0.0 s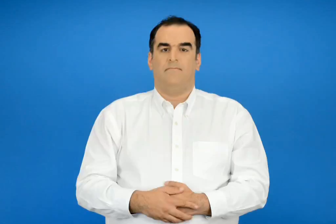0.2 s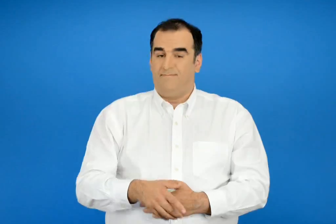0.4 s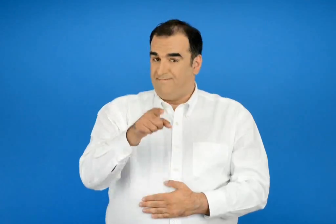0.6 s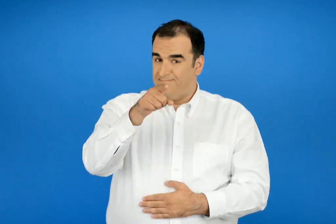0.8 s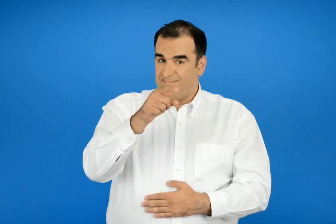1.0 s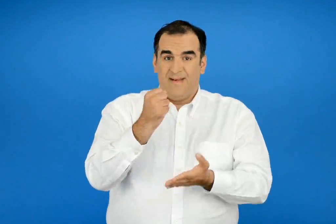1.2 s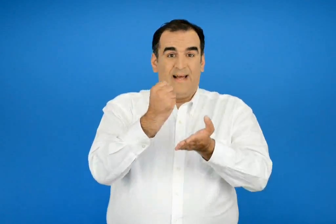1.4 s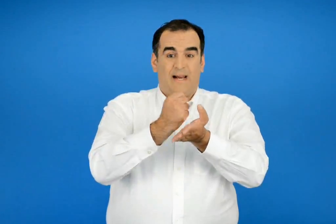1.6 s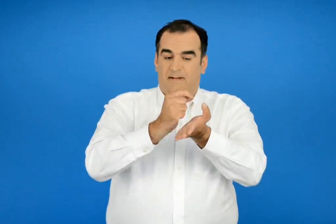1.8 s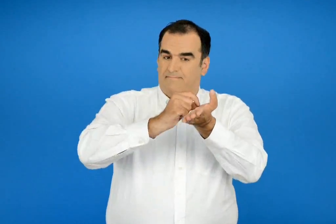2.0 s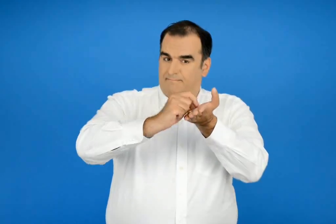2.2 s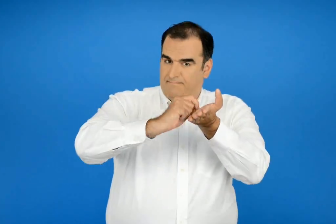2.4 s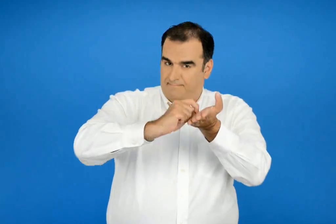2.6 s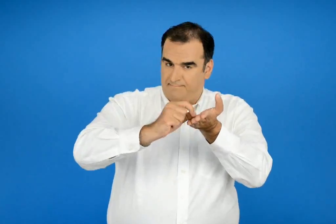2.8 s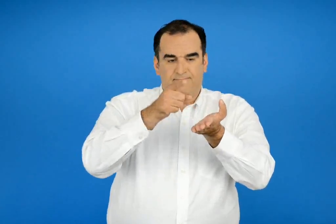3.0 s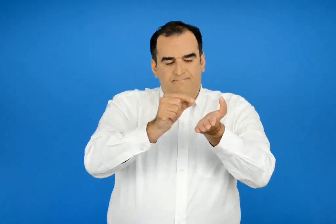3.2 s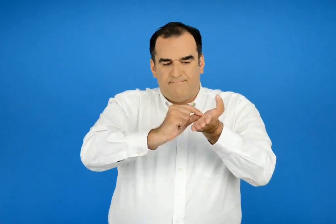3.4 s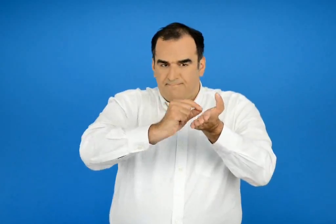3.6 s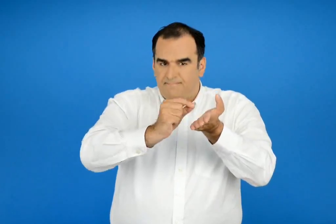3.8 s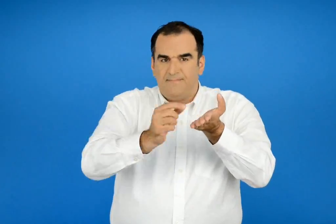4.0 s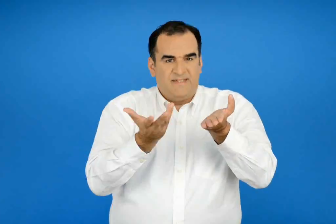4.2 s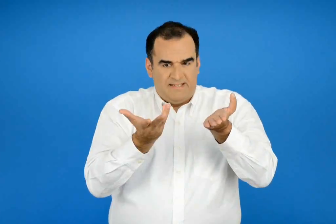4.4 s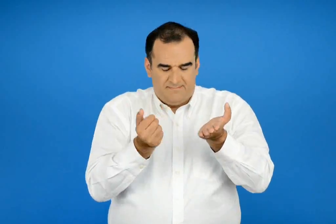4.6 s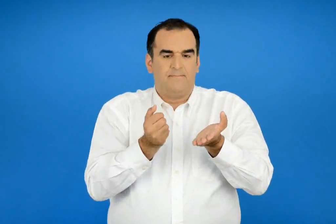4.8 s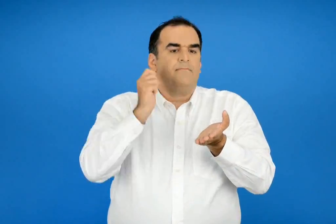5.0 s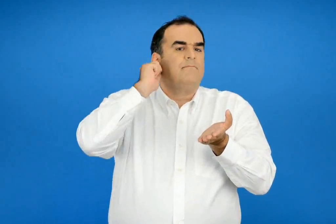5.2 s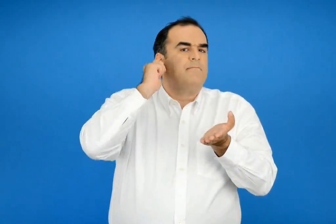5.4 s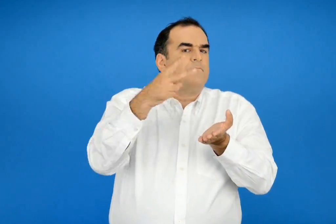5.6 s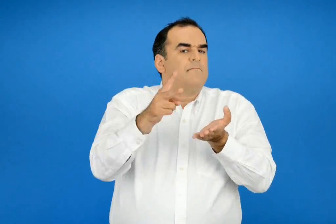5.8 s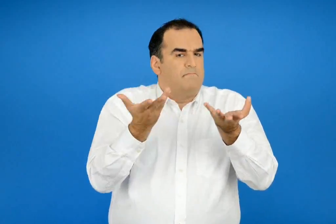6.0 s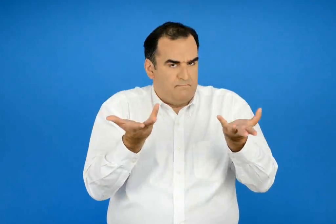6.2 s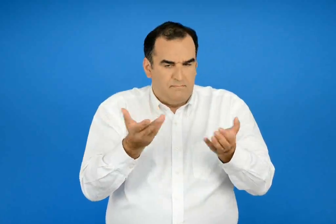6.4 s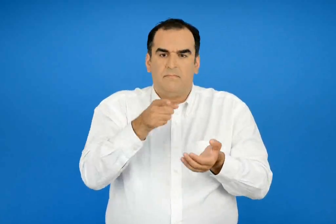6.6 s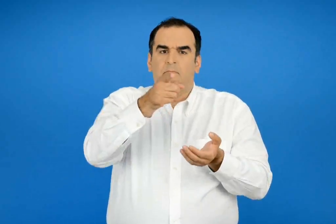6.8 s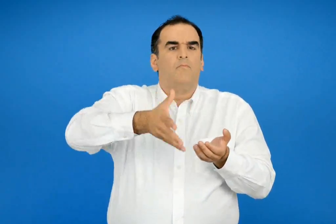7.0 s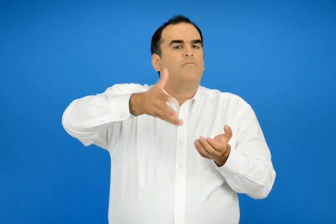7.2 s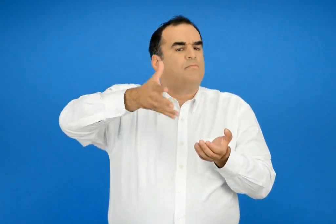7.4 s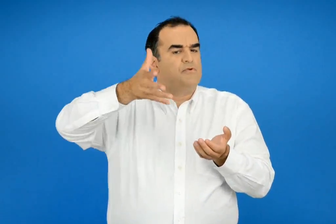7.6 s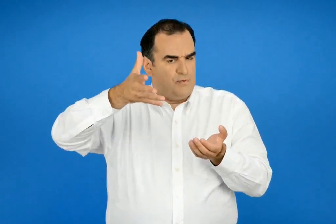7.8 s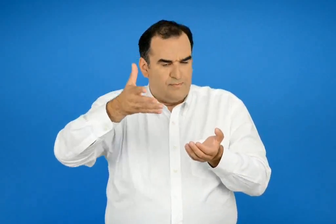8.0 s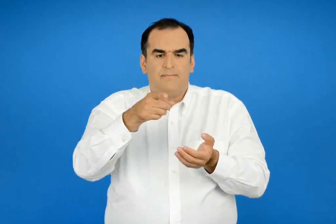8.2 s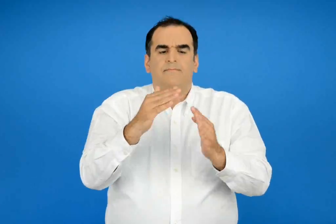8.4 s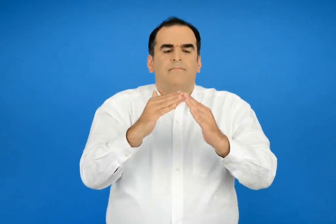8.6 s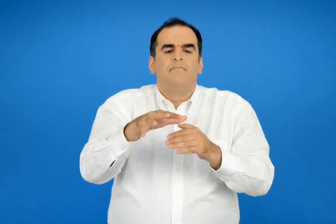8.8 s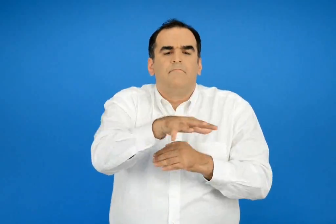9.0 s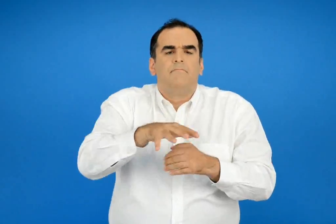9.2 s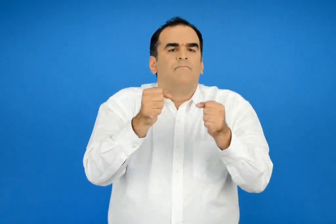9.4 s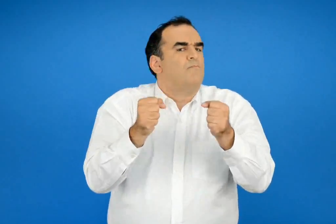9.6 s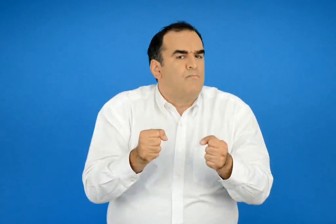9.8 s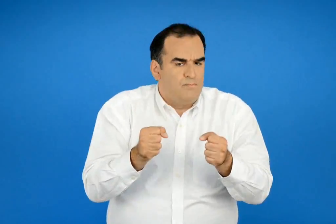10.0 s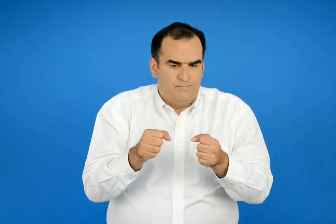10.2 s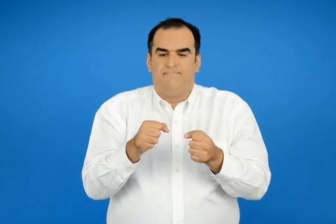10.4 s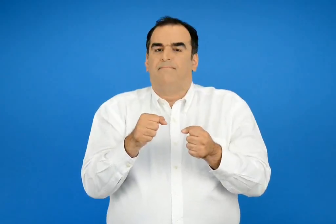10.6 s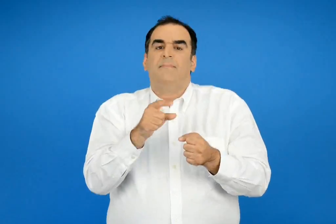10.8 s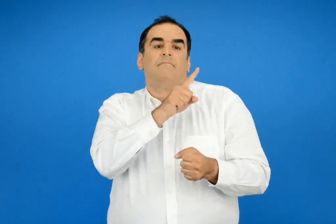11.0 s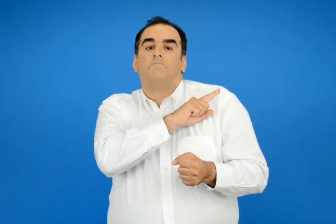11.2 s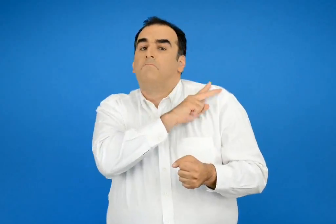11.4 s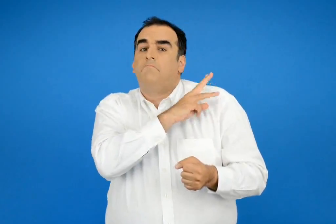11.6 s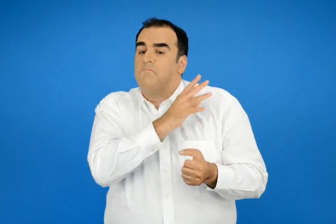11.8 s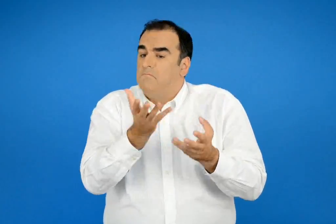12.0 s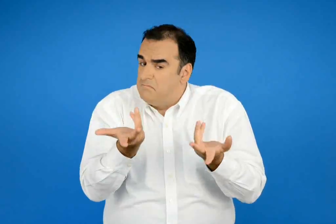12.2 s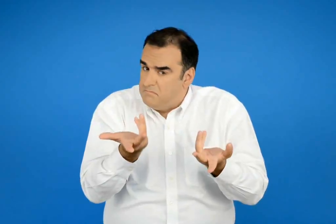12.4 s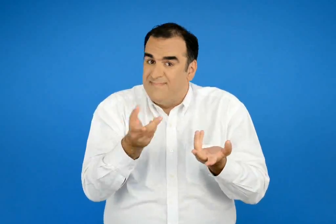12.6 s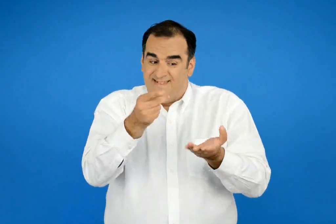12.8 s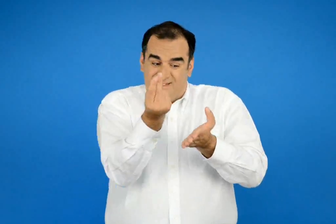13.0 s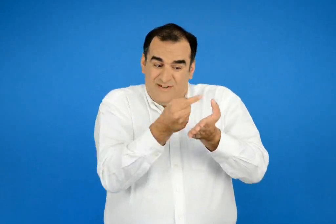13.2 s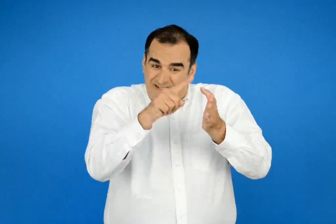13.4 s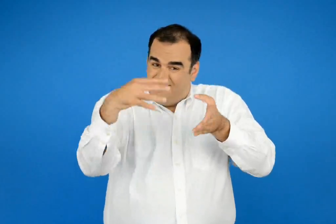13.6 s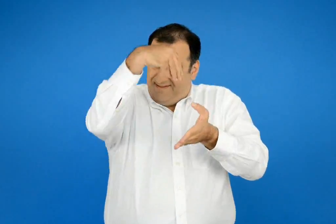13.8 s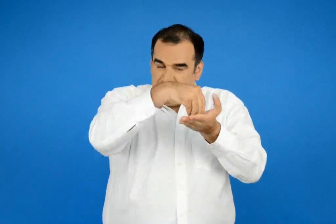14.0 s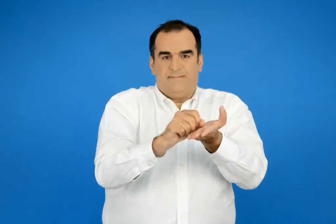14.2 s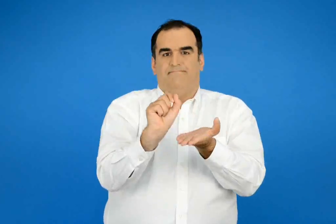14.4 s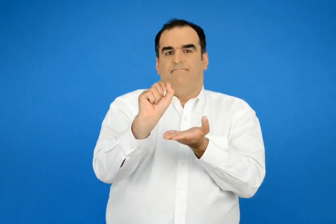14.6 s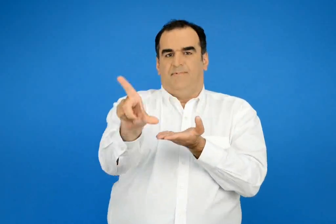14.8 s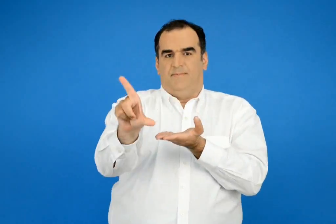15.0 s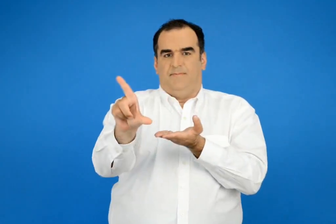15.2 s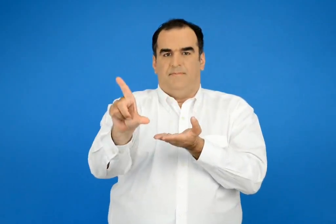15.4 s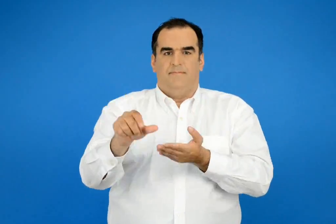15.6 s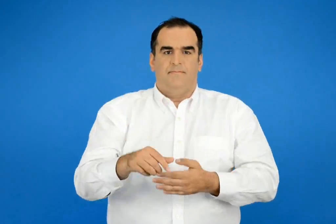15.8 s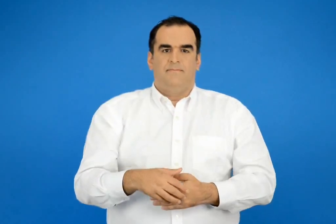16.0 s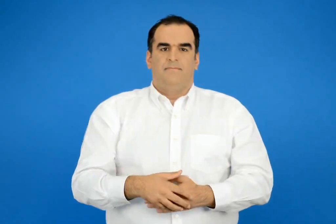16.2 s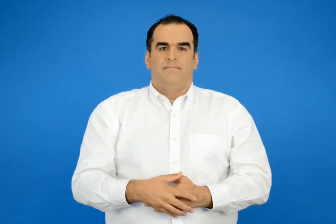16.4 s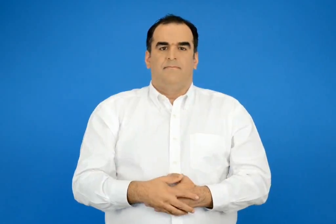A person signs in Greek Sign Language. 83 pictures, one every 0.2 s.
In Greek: γράψε ένα γράμμα για να πεις πως σε λένε ποσών χρονών είσαι που μένεις τι τάξη πηγαίνεις και ότι τους στέλνεις τη ζωγραφιά σου
